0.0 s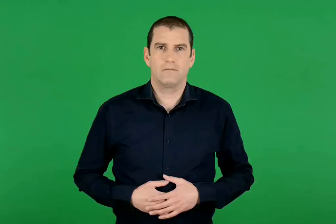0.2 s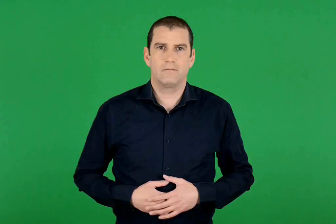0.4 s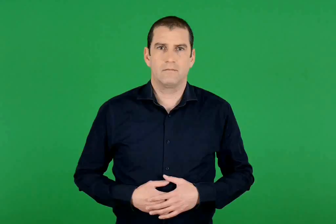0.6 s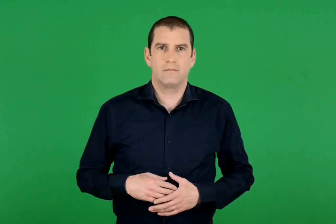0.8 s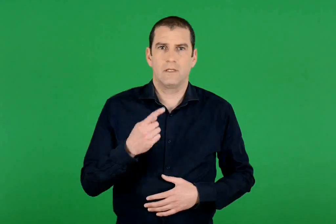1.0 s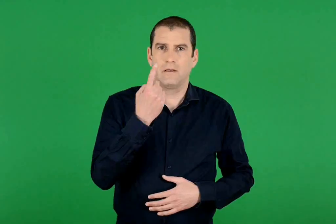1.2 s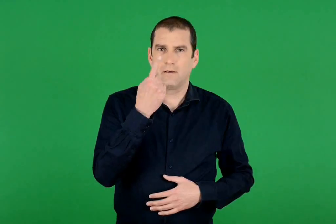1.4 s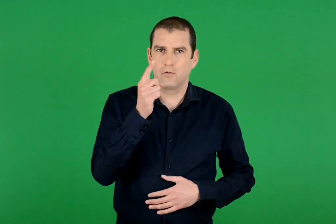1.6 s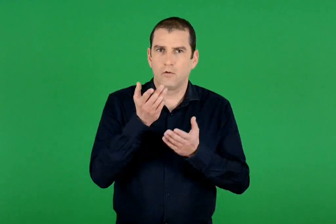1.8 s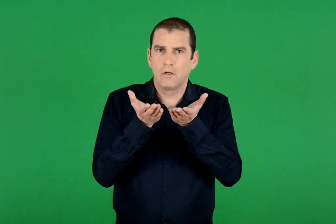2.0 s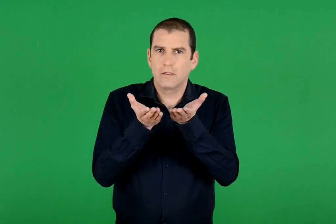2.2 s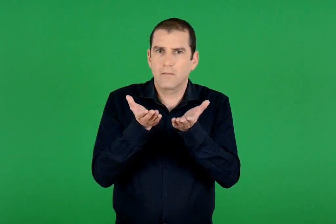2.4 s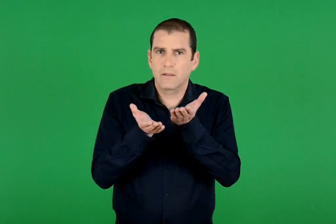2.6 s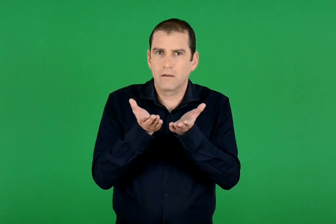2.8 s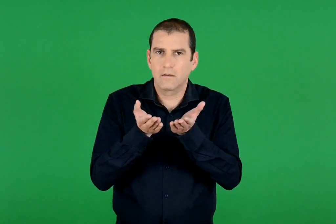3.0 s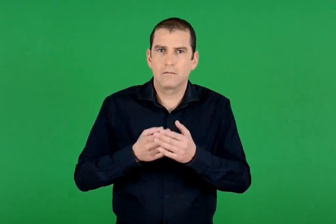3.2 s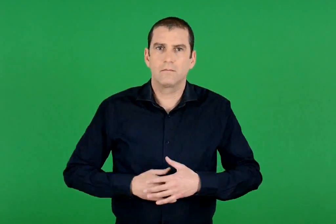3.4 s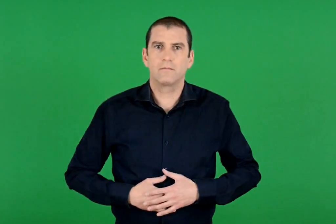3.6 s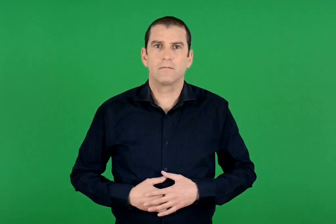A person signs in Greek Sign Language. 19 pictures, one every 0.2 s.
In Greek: 100 γραμμάρια
